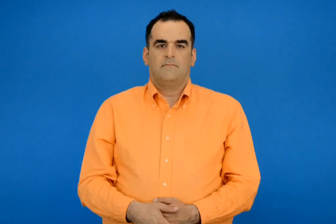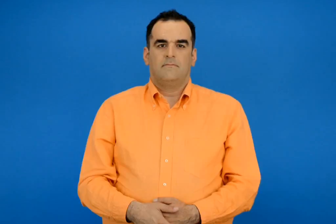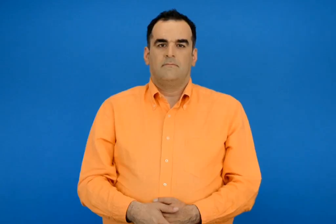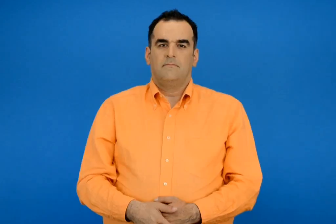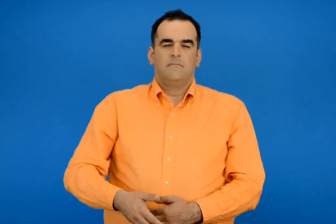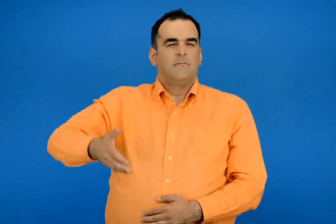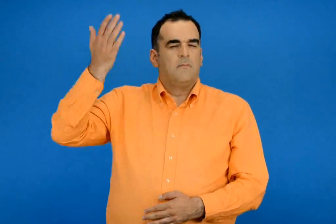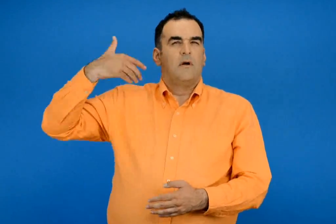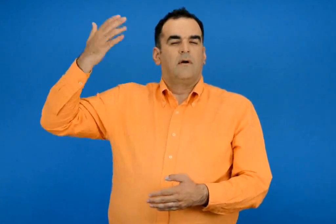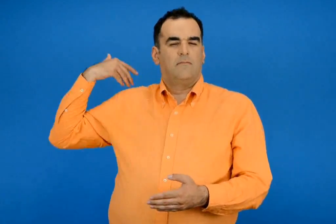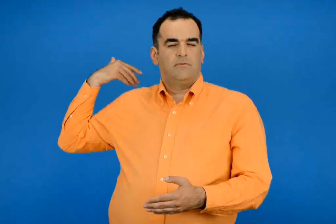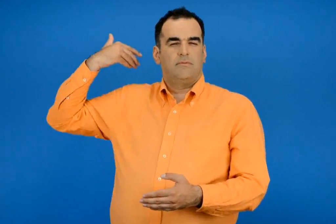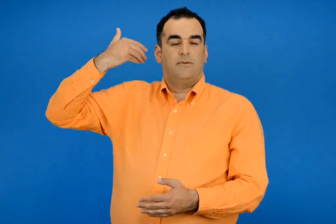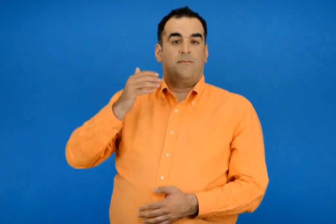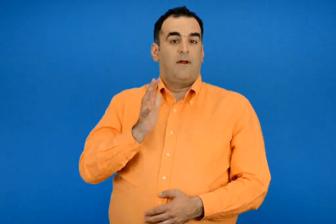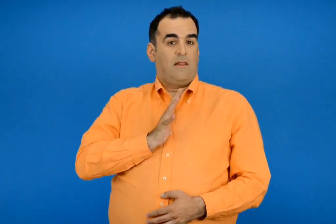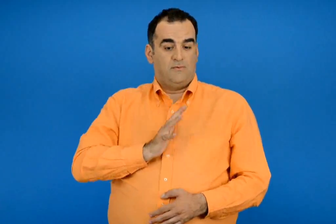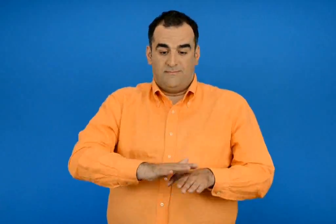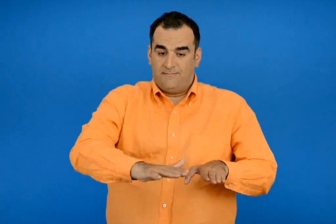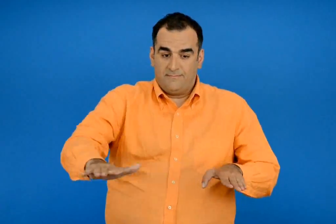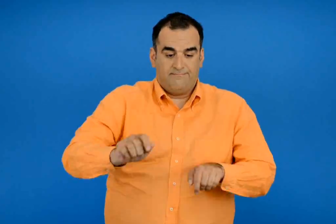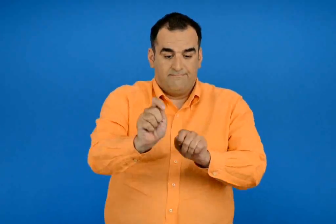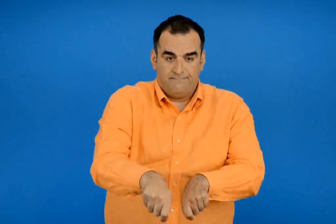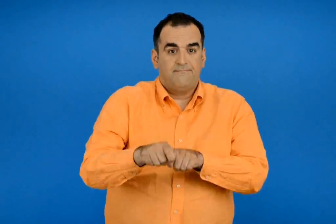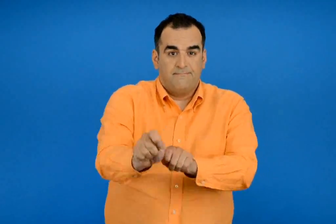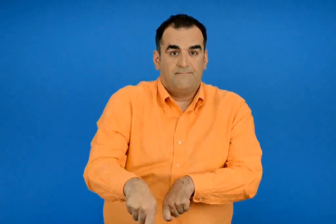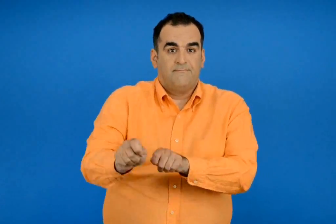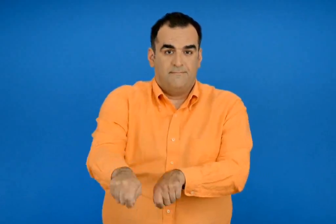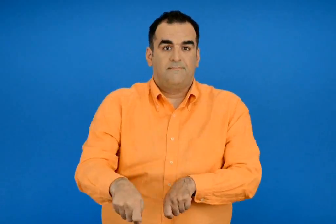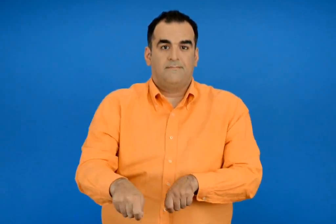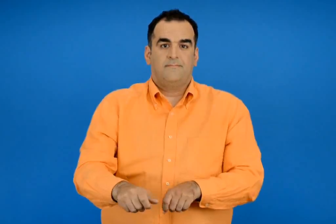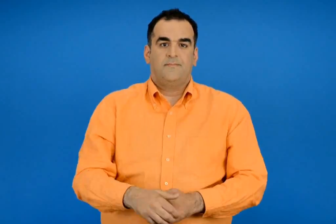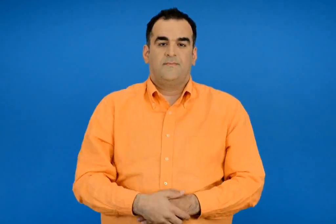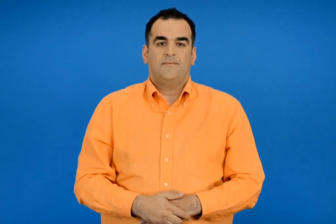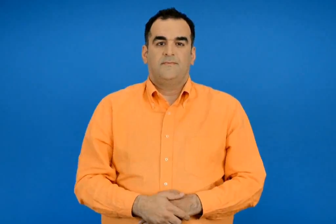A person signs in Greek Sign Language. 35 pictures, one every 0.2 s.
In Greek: από τα παλιά τα χρονιά ο άνθρωπος άρχισε να καλλιεργεί τη γη
